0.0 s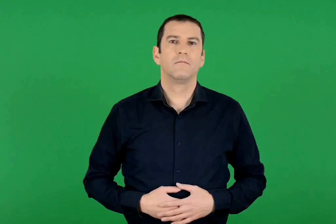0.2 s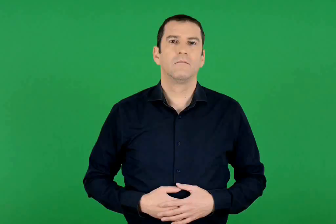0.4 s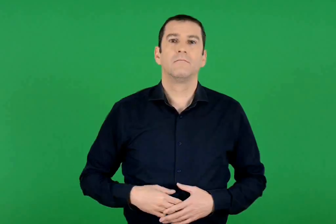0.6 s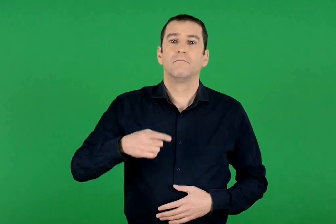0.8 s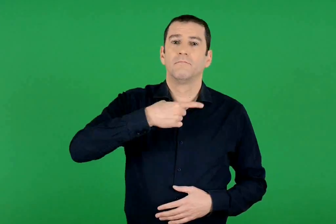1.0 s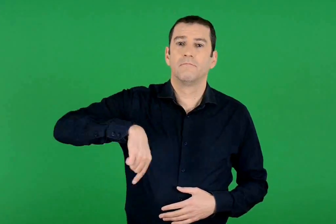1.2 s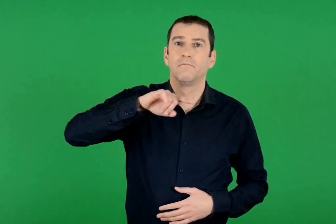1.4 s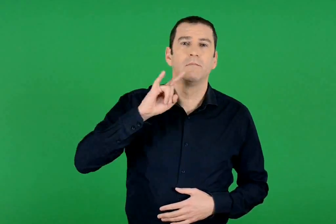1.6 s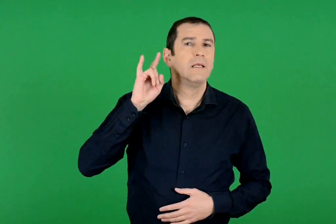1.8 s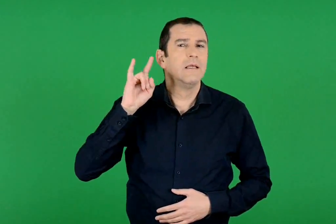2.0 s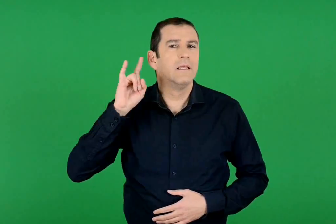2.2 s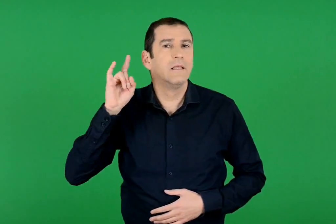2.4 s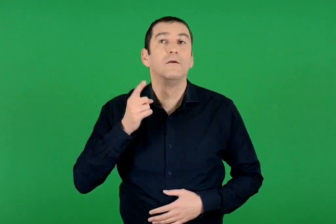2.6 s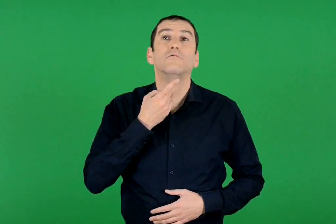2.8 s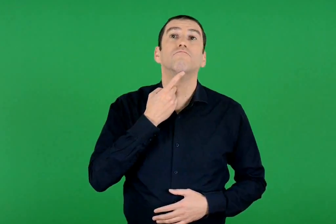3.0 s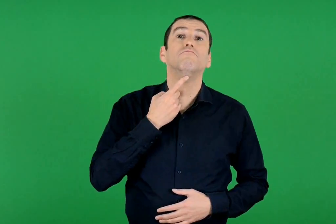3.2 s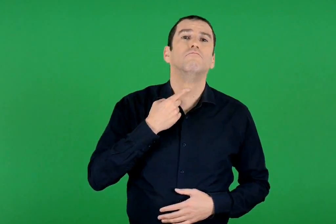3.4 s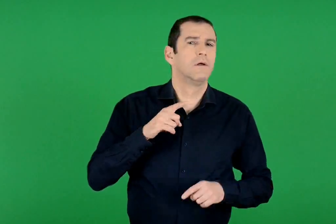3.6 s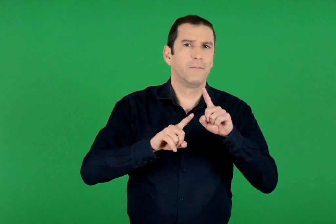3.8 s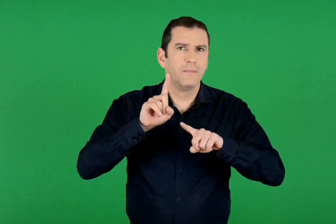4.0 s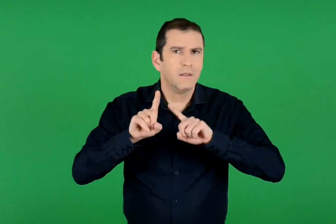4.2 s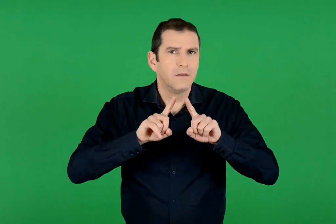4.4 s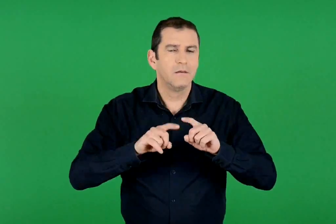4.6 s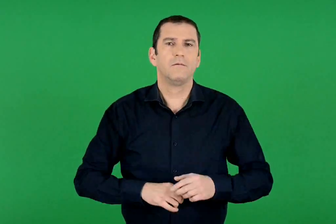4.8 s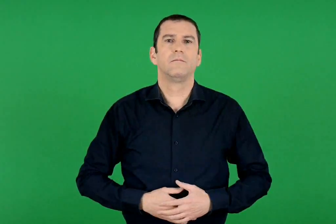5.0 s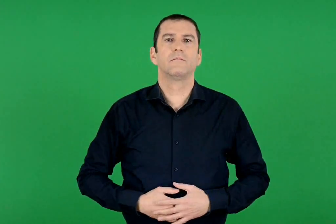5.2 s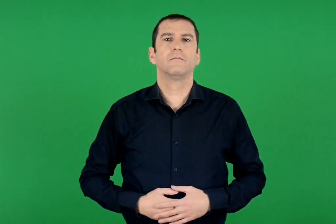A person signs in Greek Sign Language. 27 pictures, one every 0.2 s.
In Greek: ποιοι ήχοι μάς αρέσουν ;
